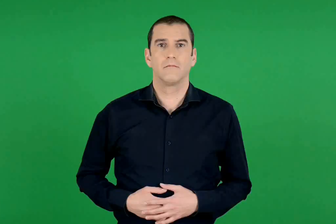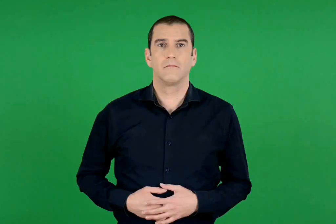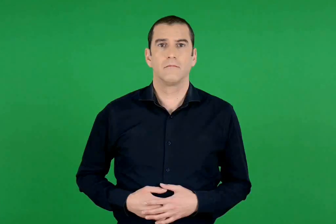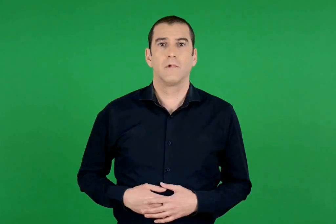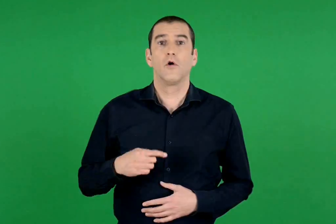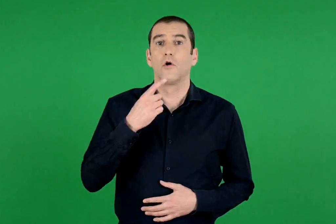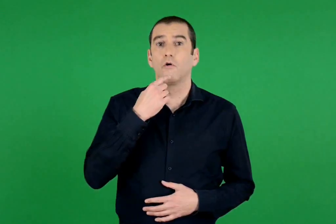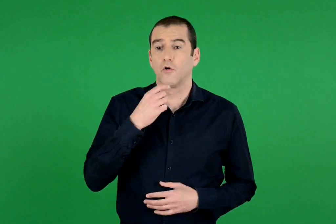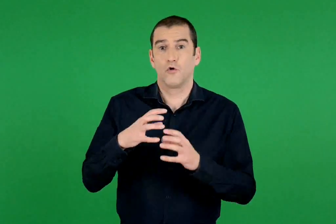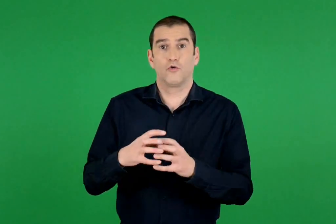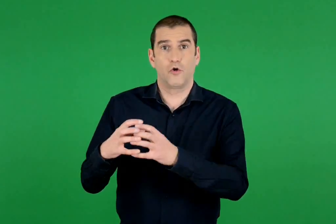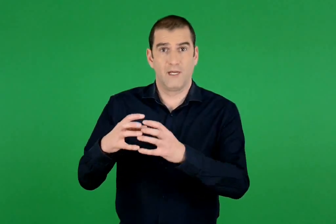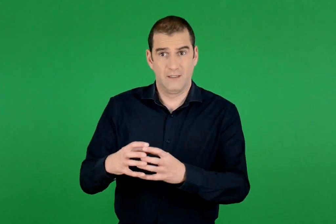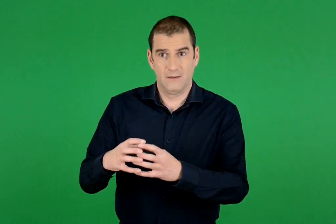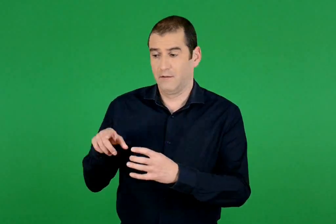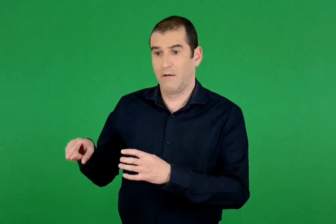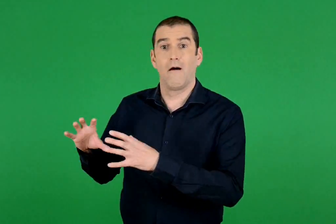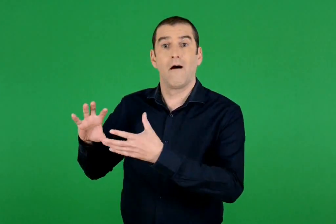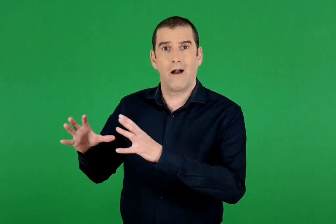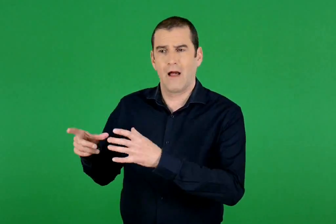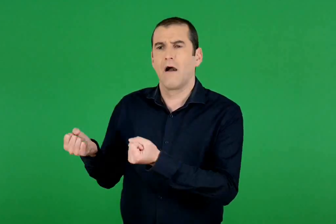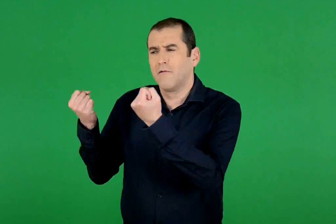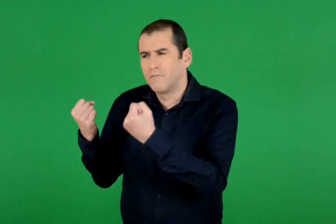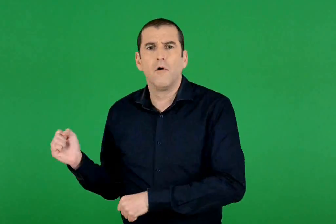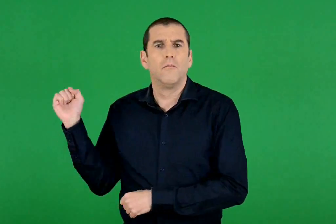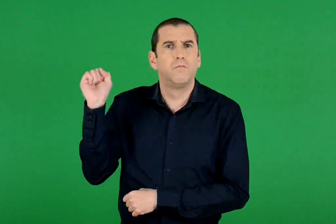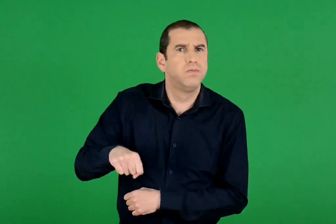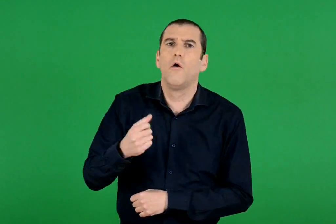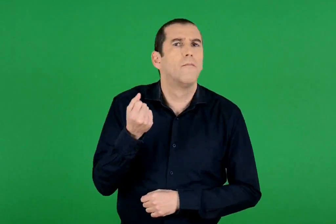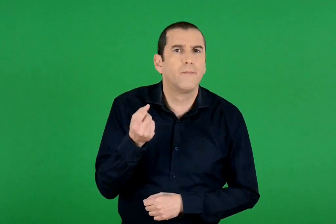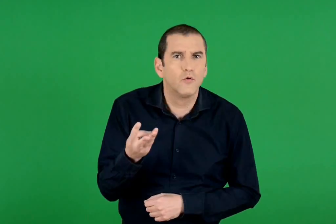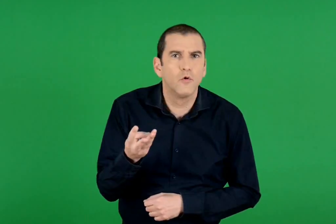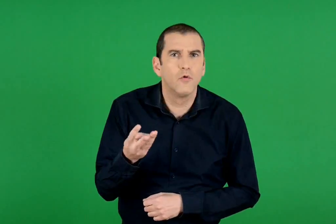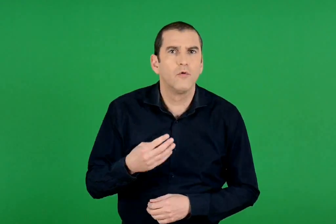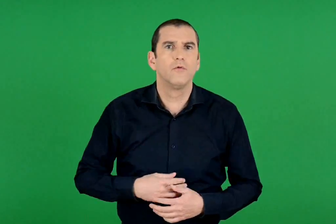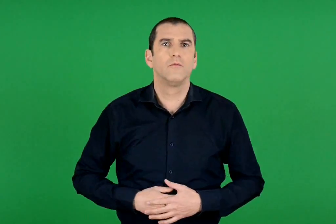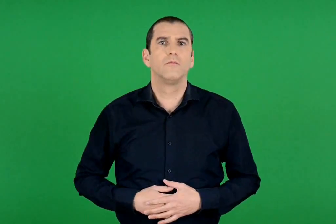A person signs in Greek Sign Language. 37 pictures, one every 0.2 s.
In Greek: πόσο πιο βαριά είναι τα λάχανα από τις ντομάτες ;
